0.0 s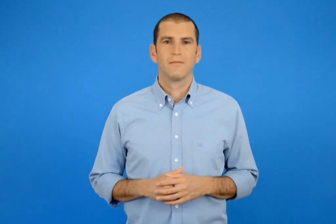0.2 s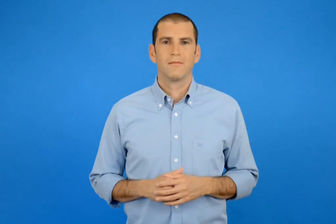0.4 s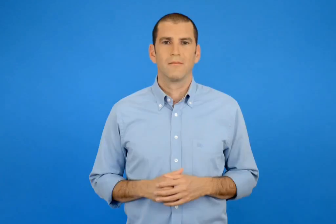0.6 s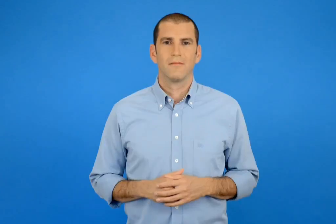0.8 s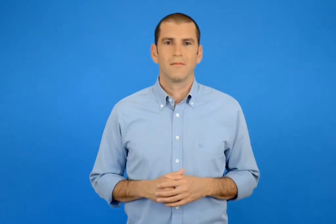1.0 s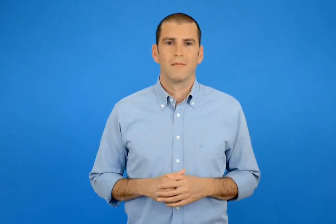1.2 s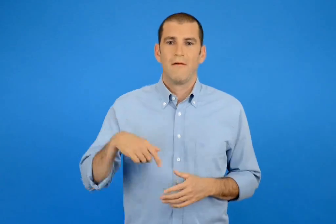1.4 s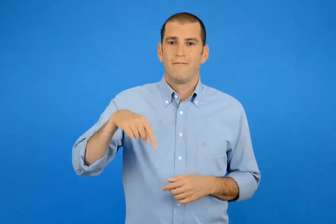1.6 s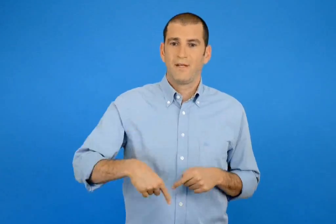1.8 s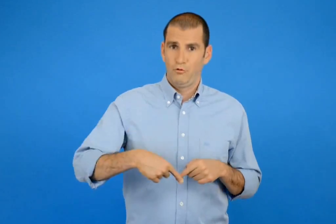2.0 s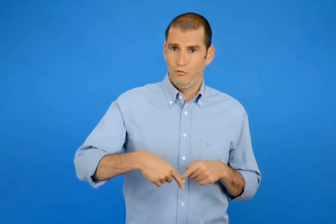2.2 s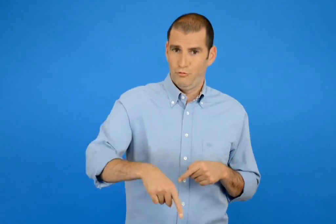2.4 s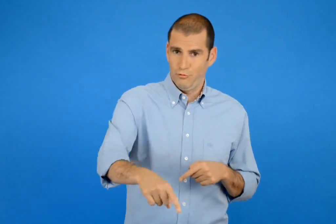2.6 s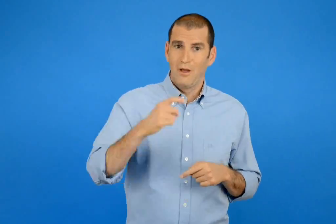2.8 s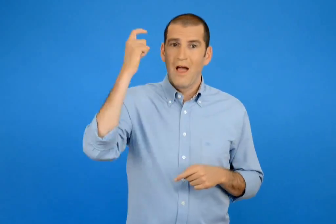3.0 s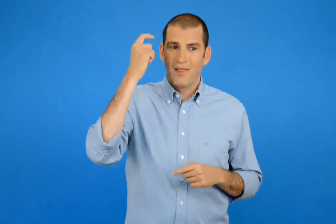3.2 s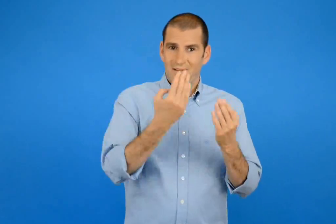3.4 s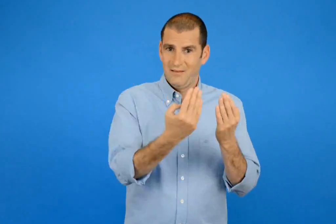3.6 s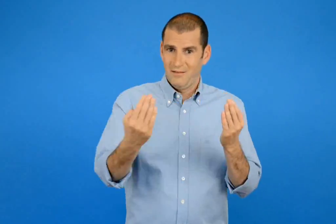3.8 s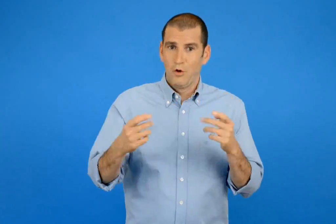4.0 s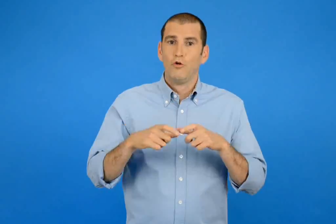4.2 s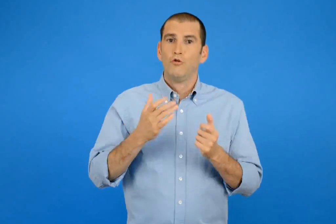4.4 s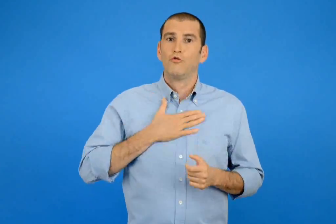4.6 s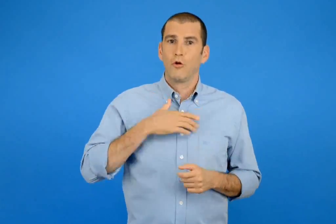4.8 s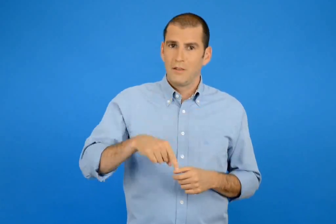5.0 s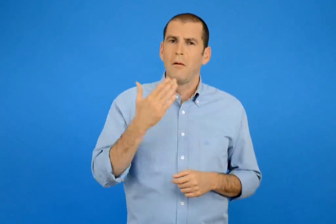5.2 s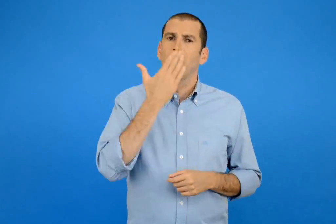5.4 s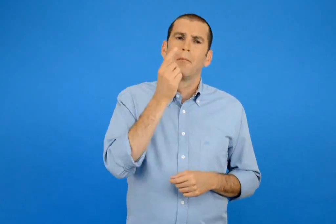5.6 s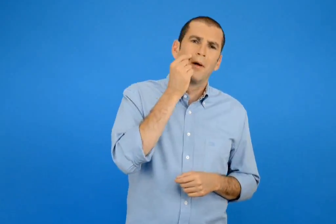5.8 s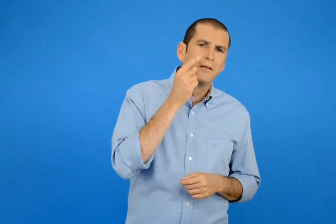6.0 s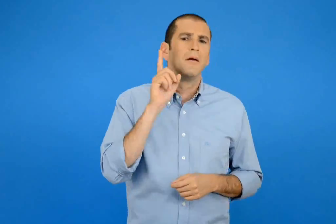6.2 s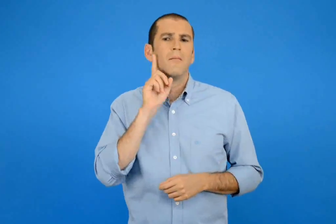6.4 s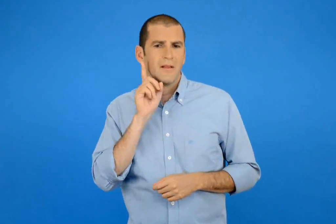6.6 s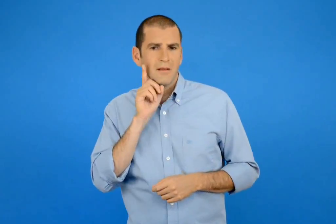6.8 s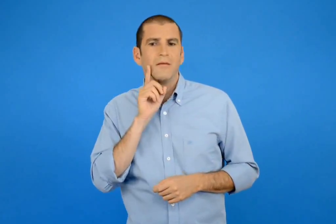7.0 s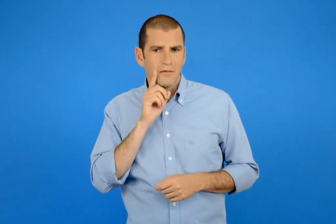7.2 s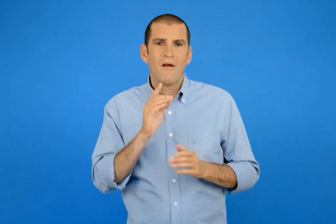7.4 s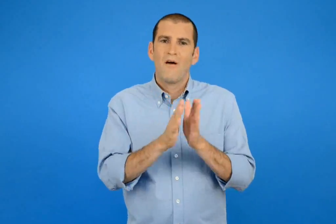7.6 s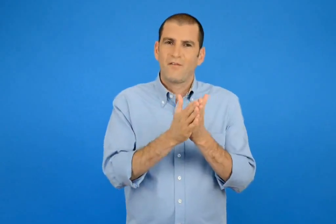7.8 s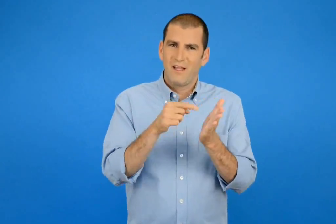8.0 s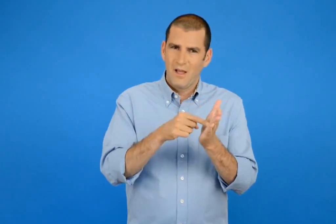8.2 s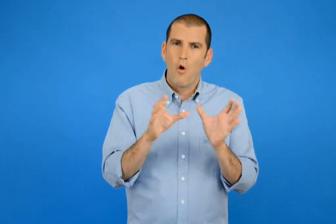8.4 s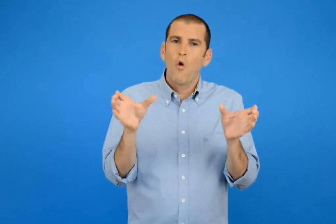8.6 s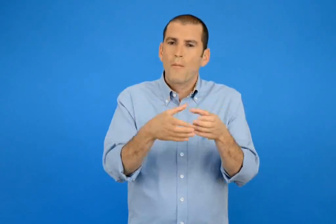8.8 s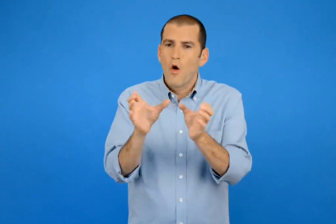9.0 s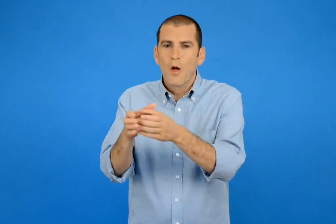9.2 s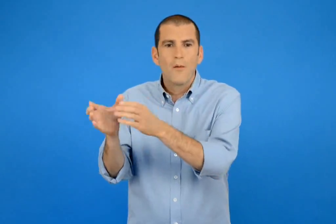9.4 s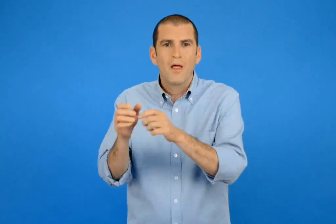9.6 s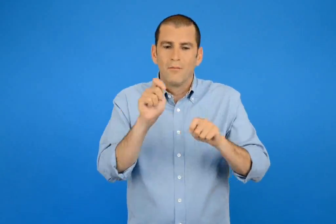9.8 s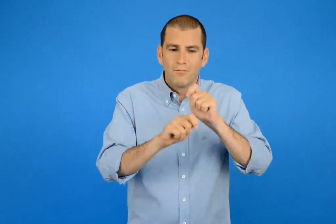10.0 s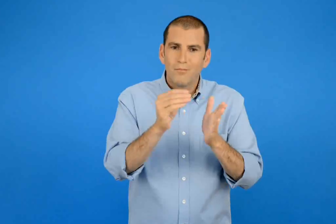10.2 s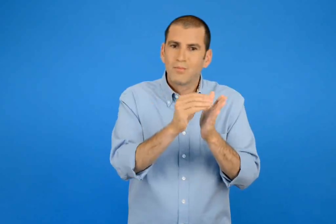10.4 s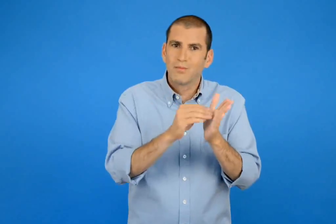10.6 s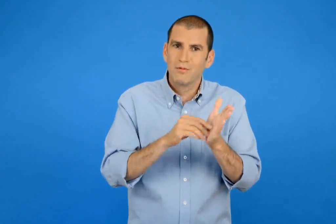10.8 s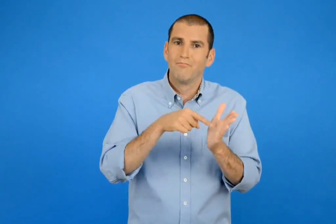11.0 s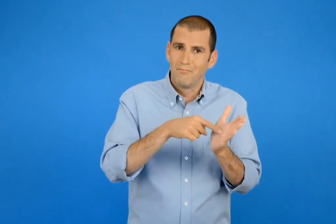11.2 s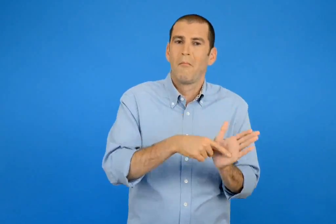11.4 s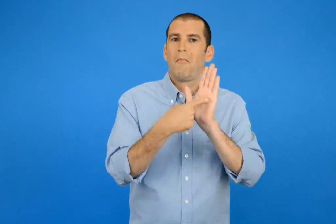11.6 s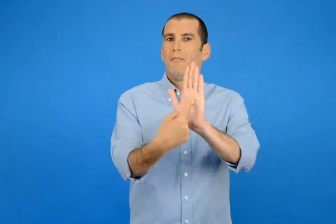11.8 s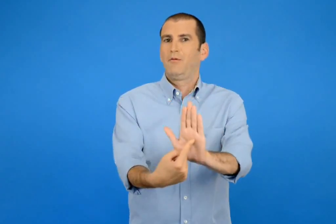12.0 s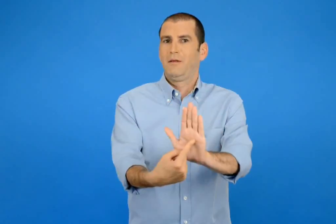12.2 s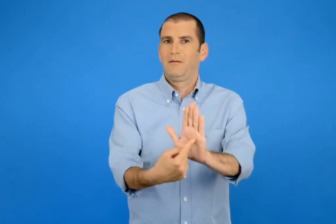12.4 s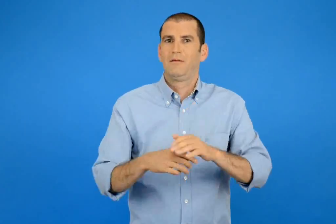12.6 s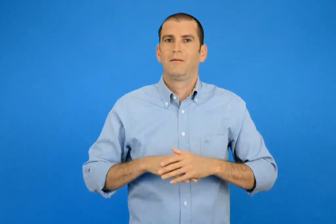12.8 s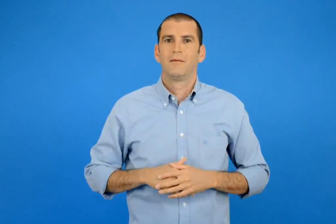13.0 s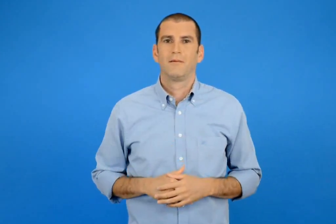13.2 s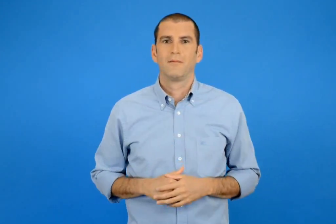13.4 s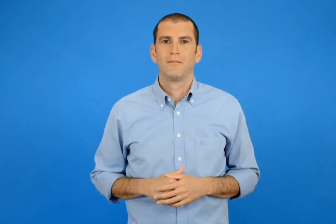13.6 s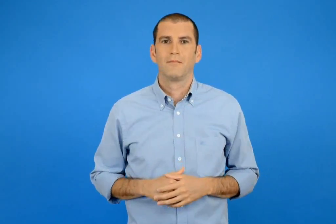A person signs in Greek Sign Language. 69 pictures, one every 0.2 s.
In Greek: φέτος στην έκθεση οι μαθητές και οι μαθήτριες του σχολείου μας θα παρουσιάσουν τα βιβλία που δημιουργήσαν ομαδικά
